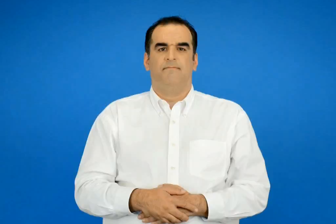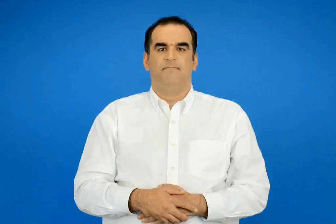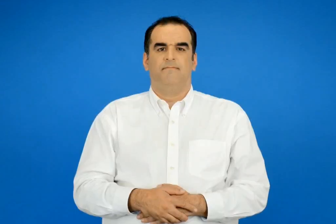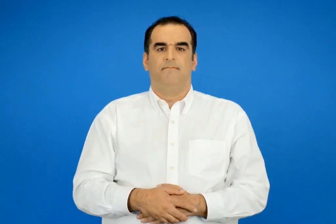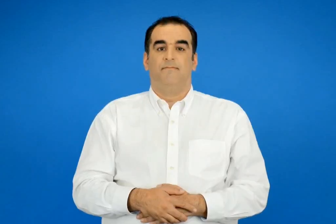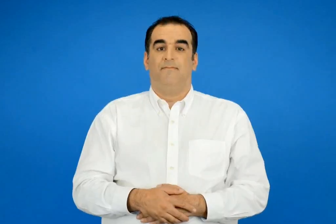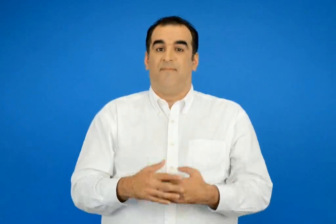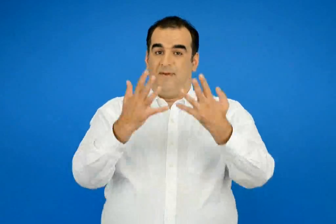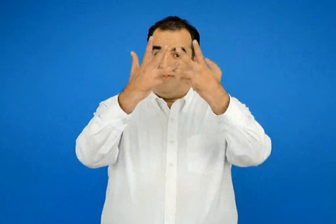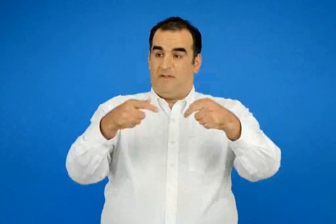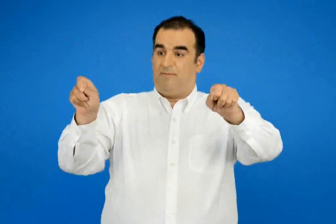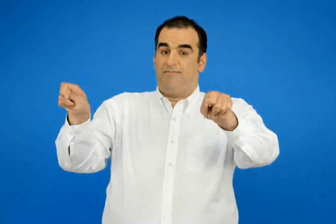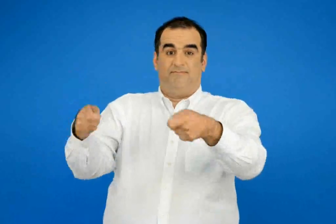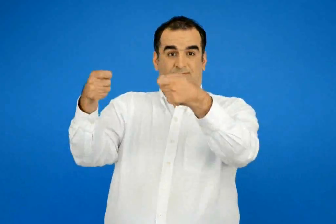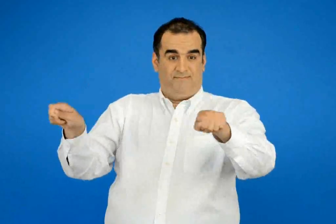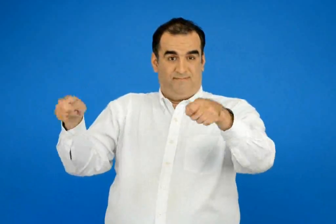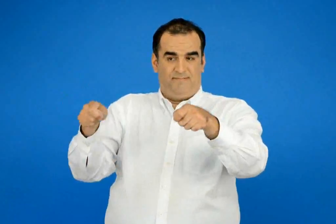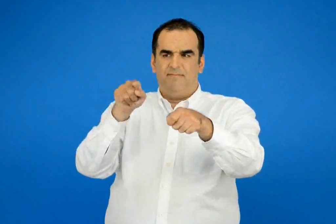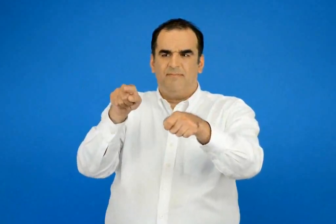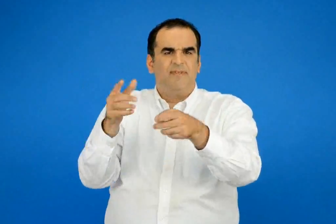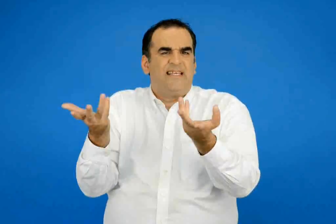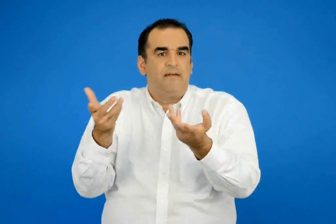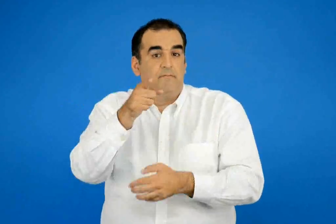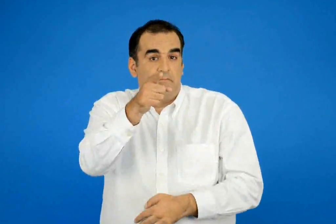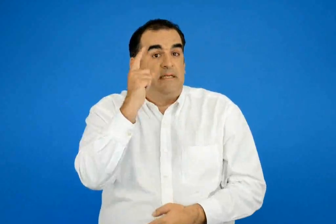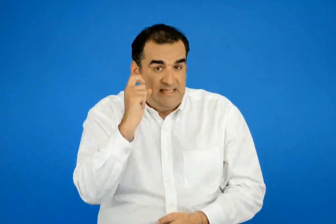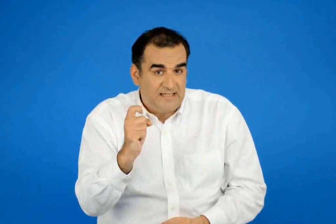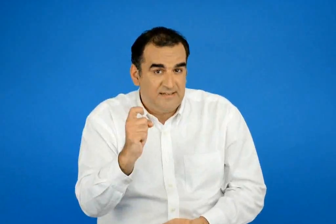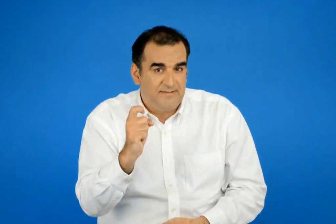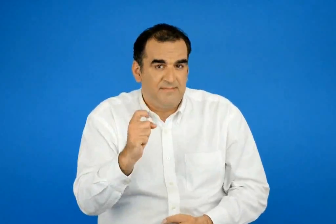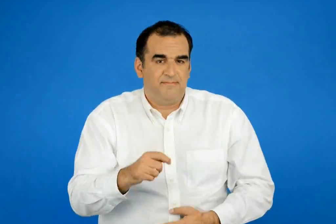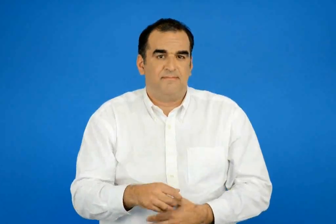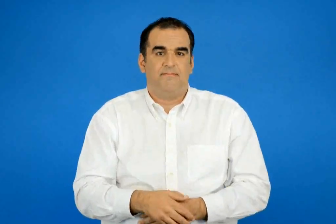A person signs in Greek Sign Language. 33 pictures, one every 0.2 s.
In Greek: ξέρεις τι είναι το θέατρο σκιών ;
